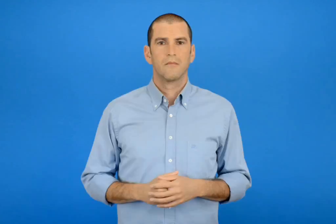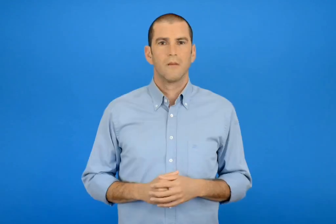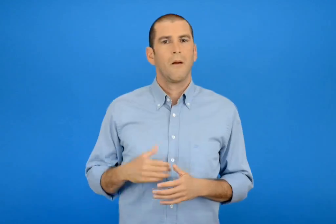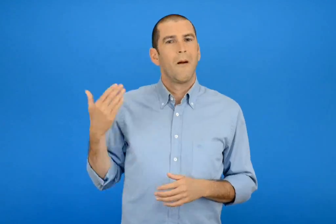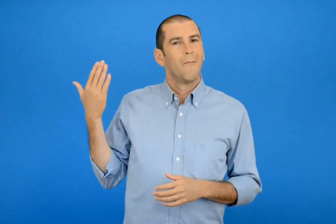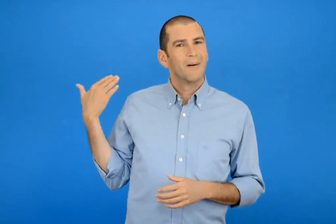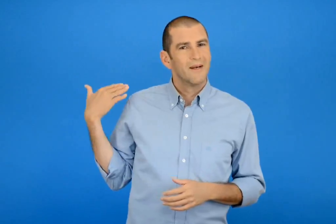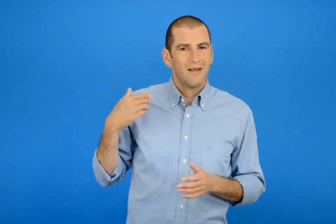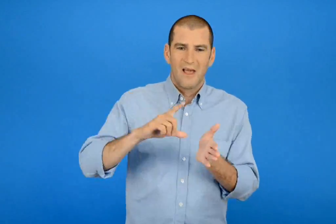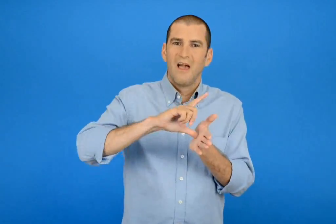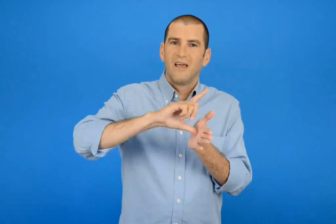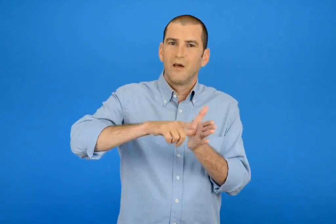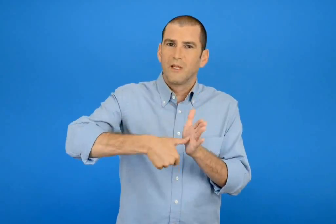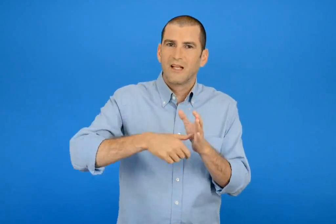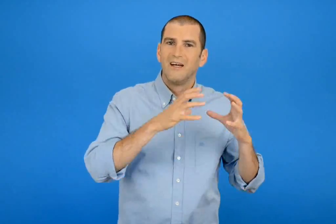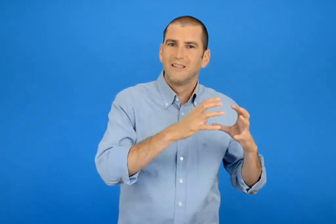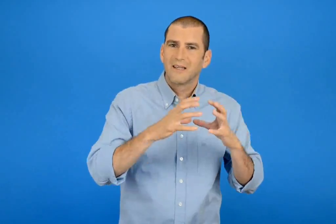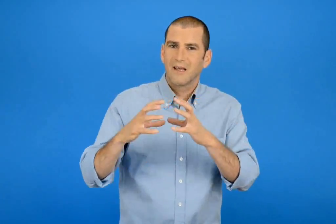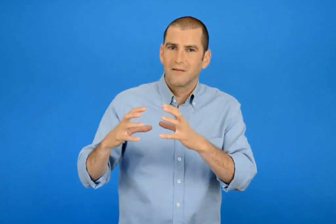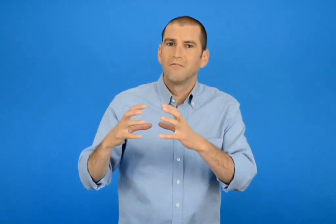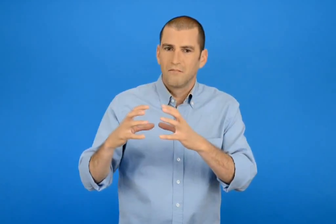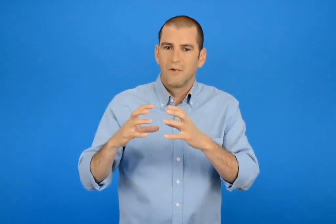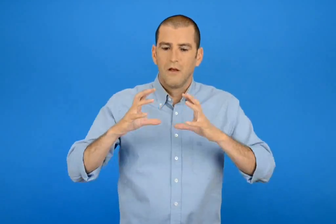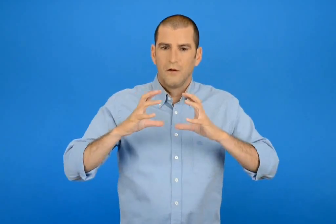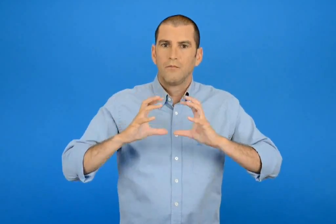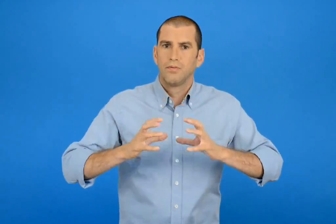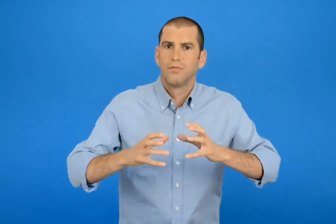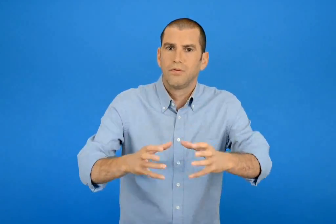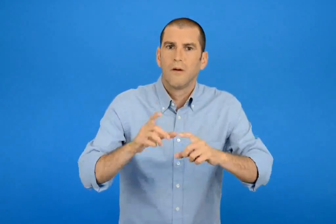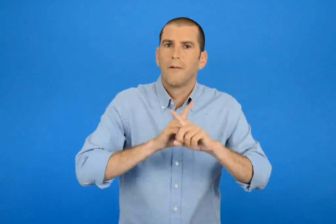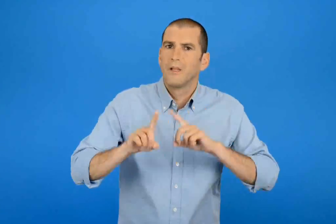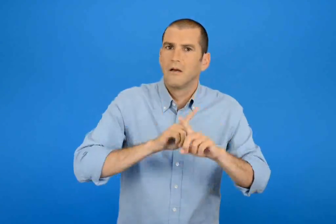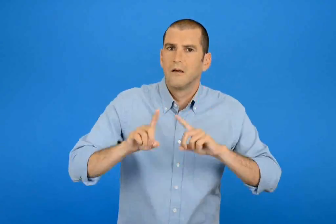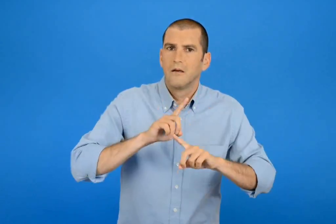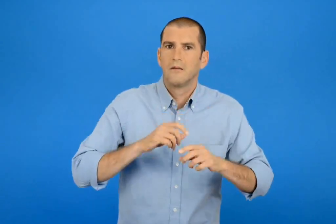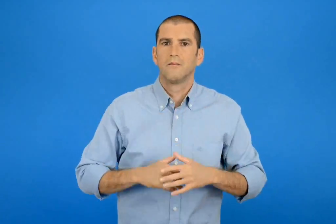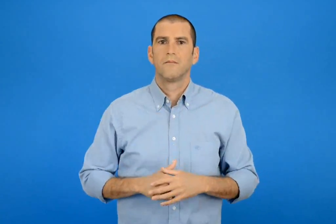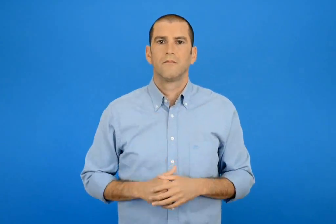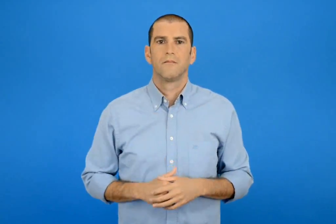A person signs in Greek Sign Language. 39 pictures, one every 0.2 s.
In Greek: ποιά από τα παραπάνω γεωμετρικά στερεά κυλάνε ;
